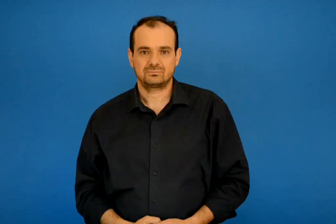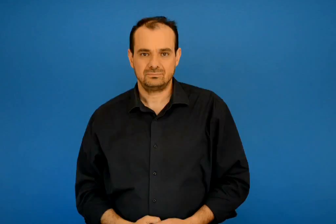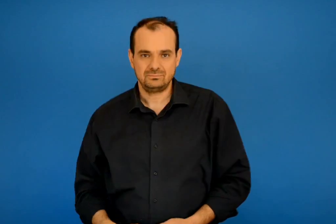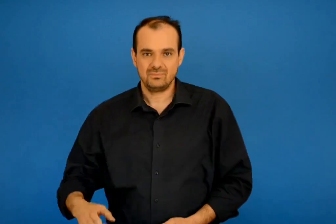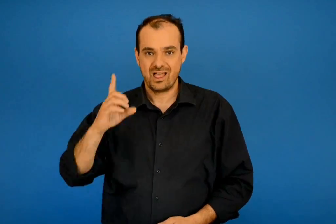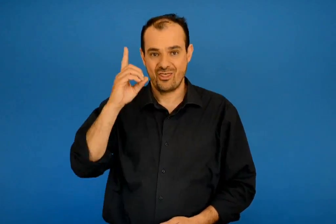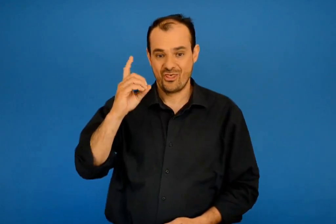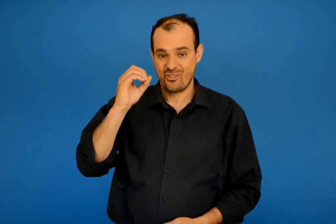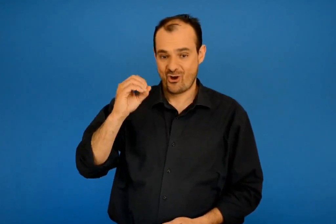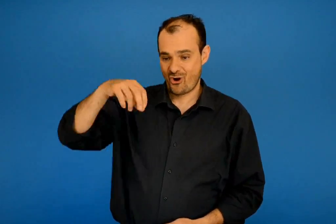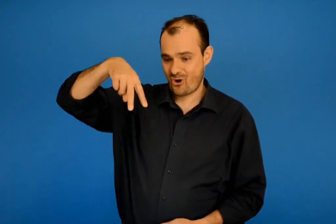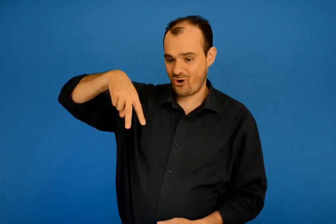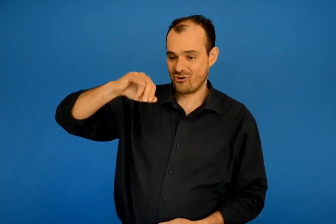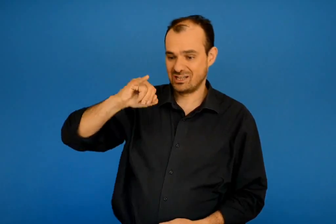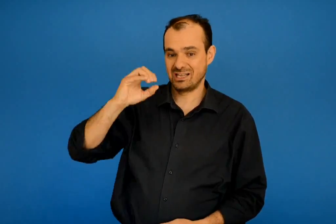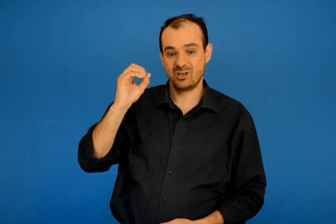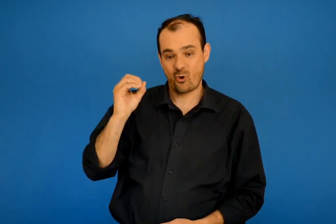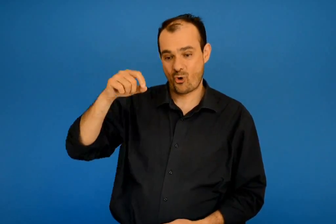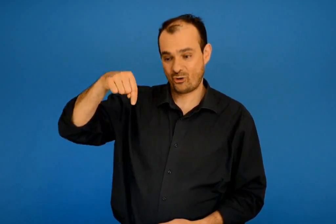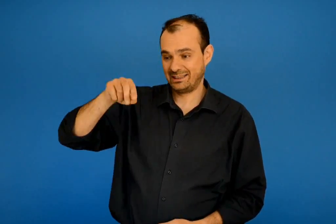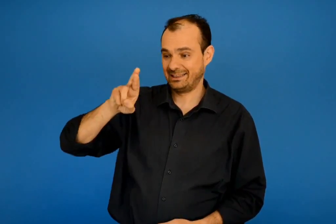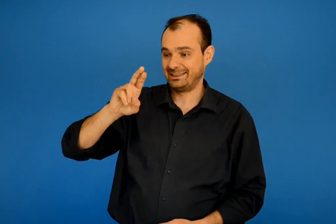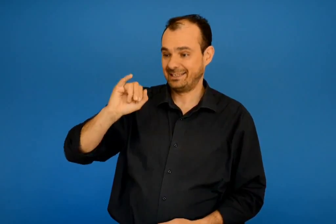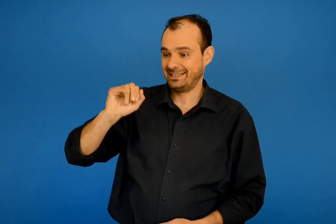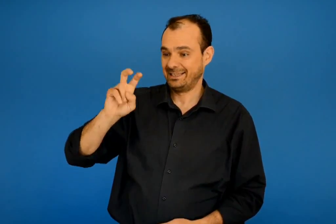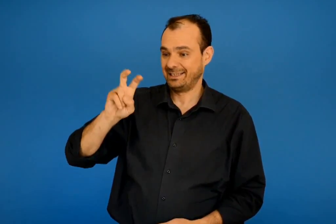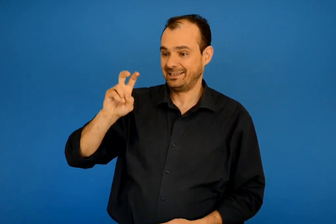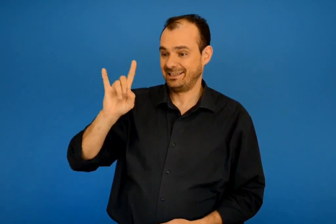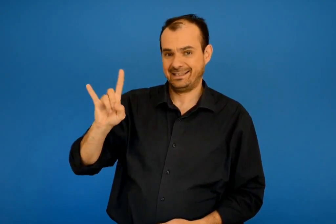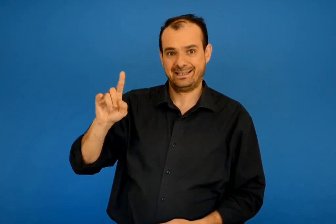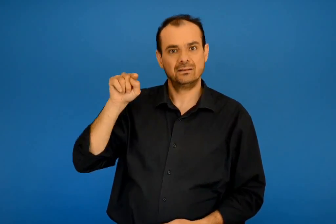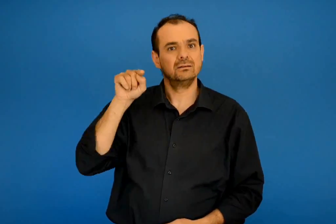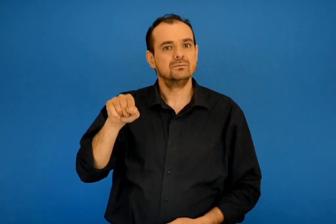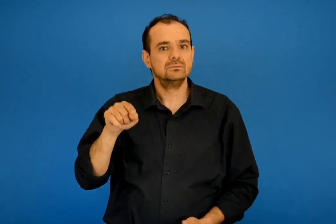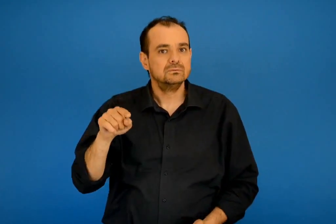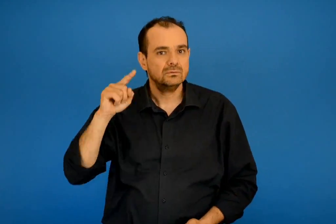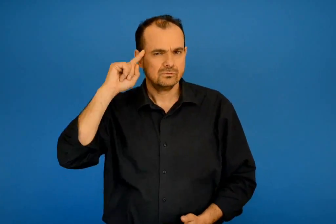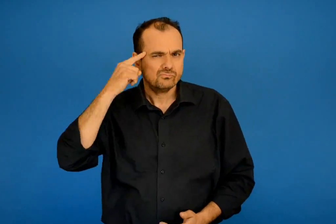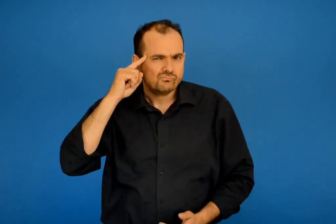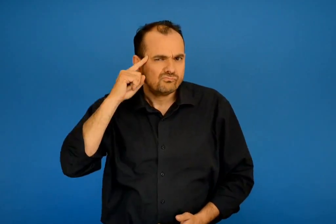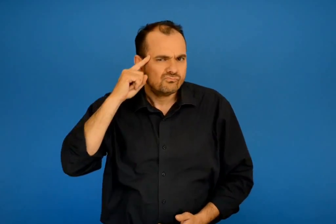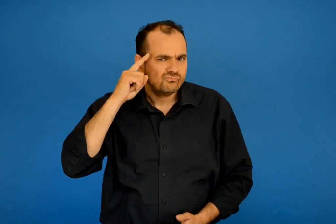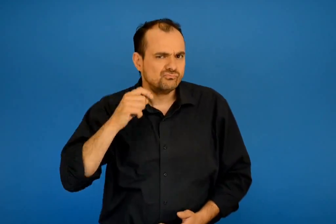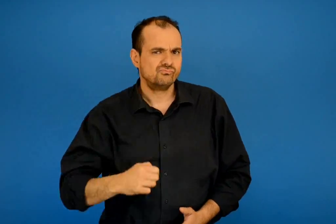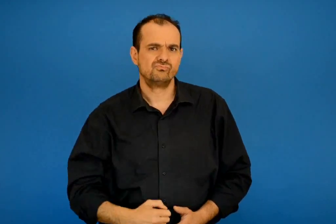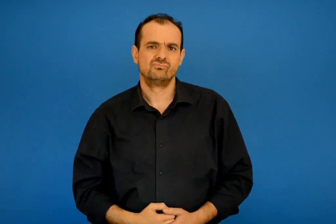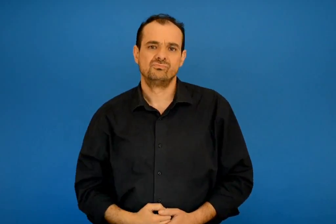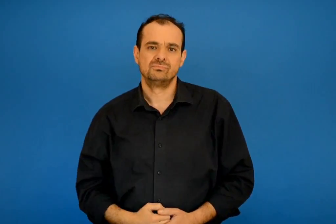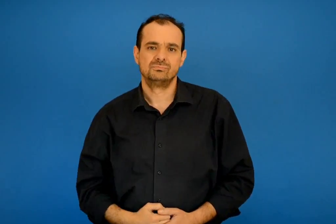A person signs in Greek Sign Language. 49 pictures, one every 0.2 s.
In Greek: δολιότριχη κατεργάρα πανούργα
